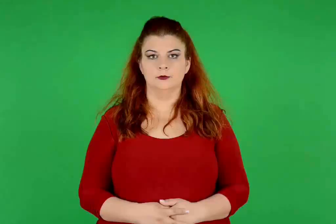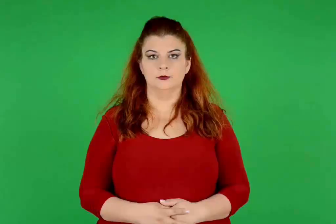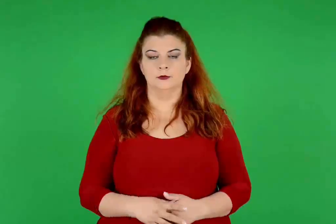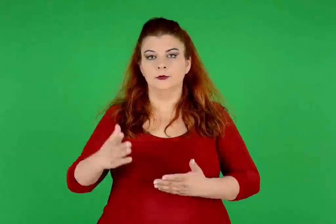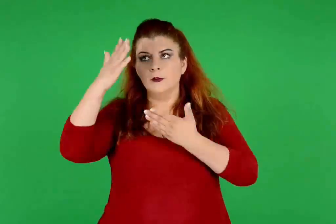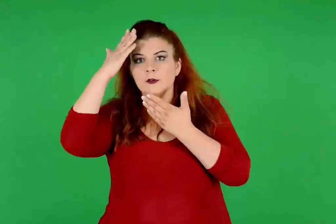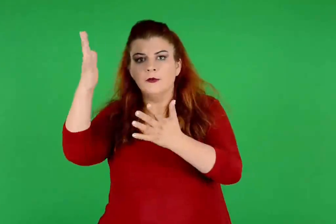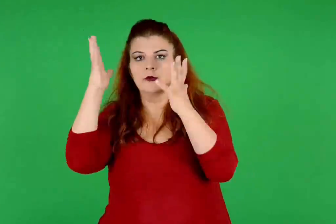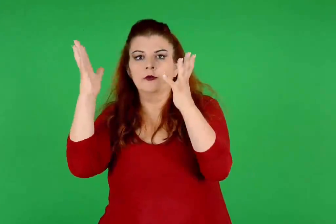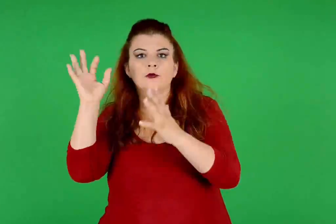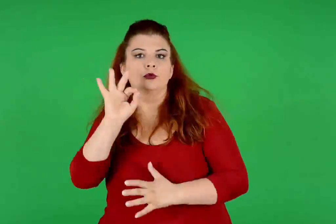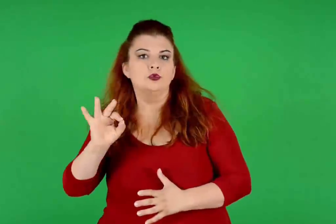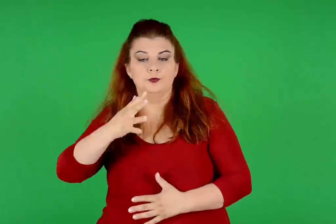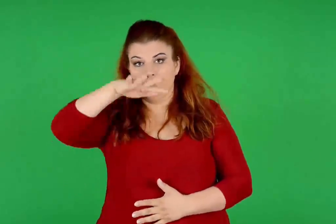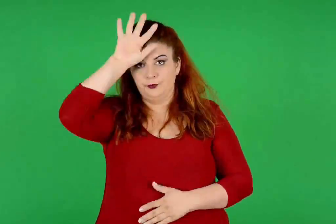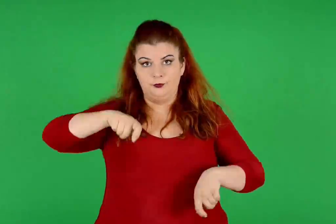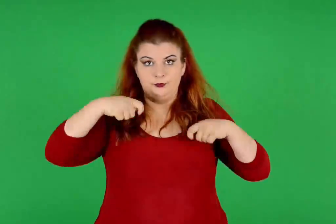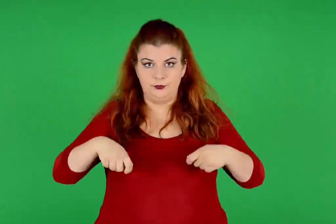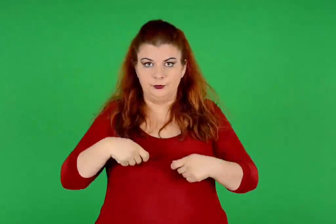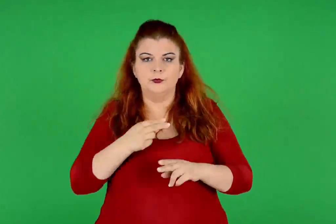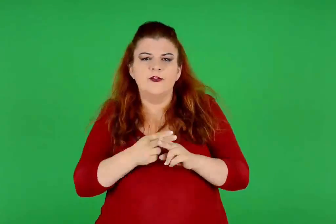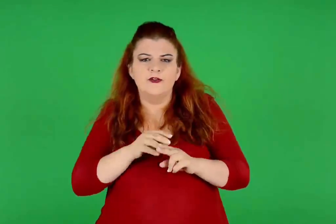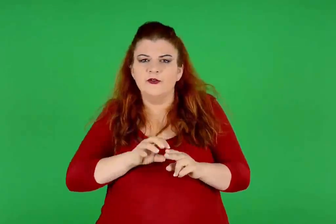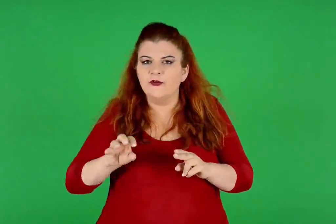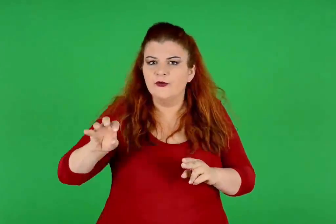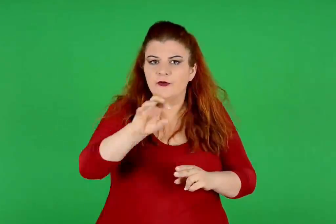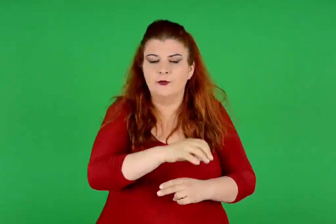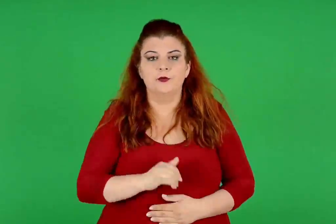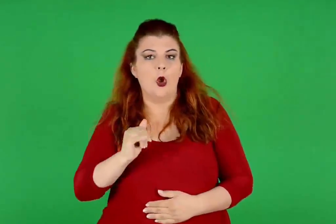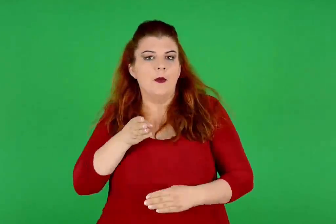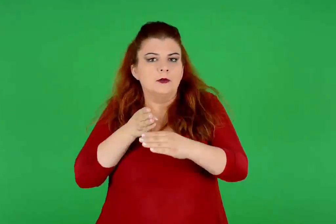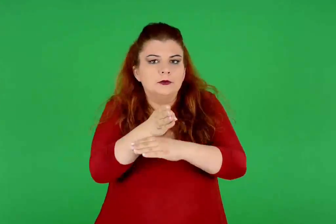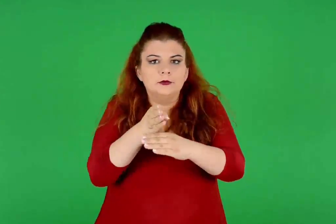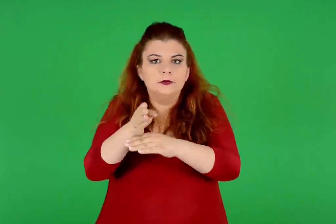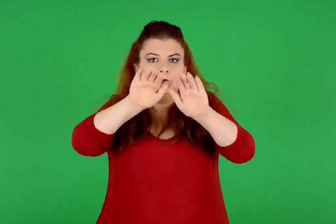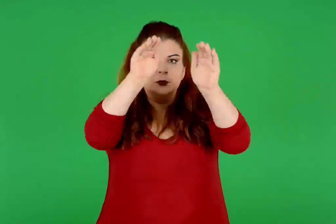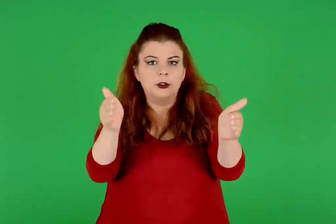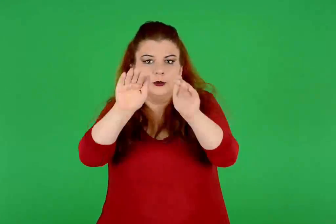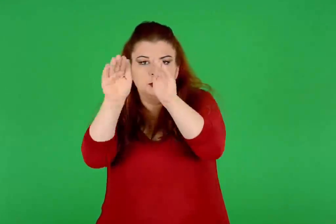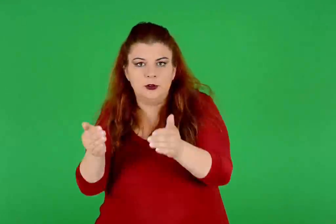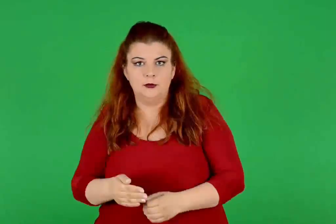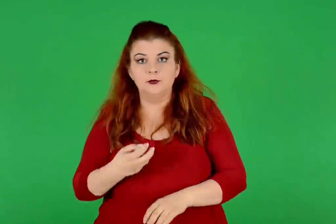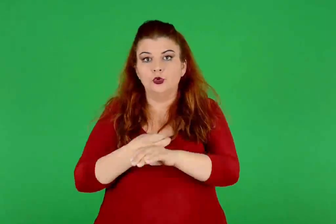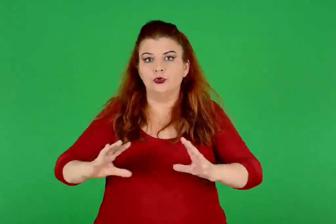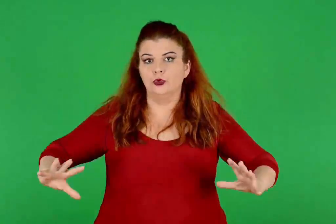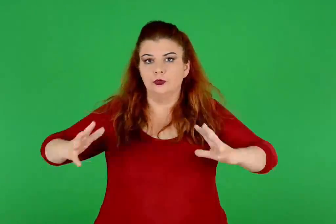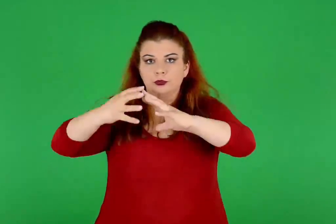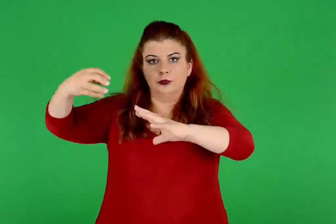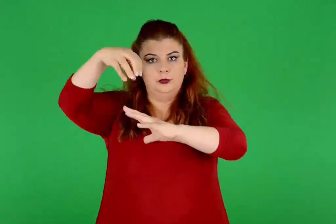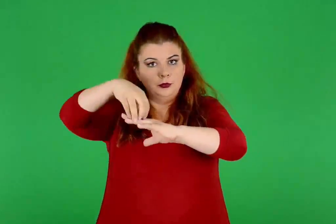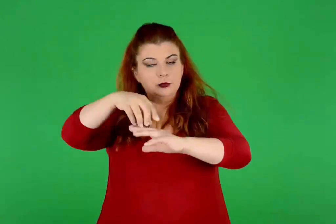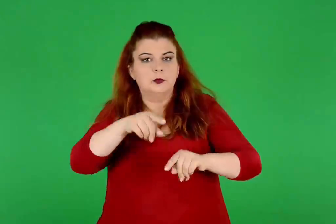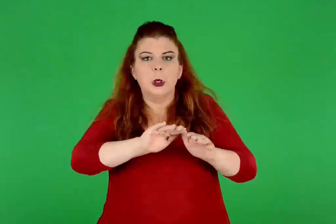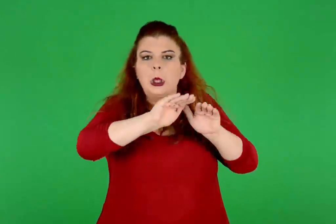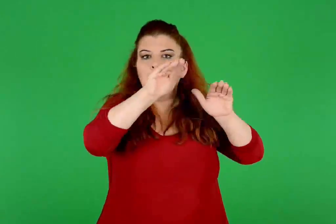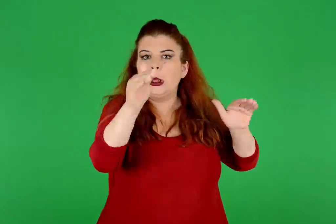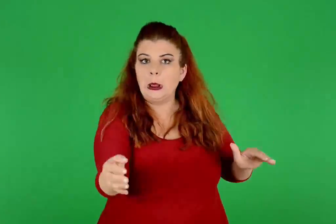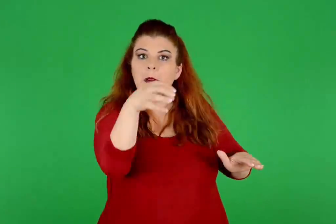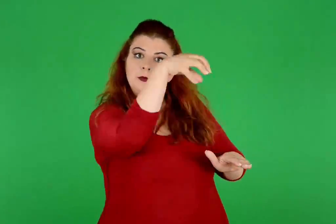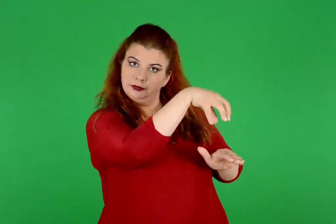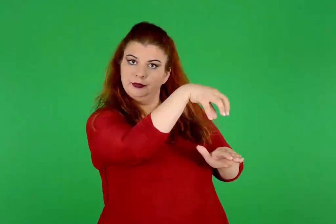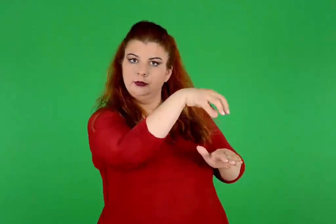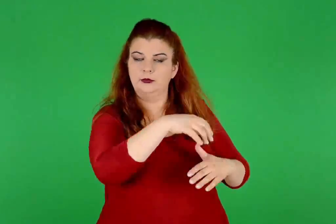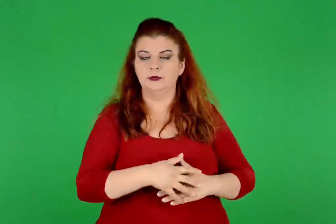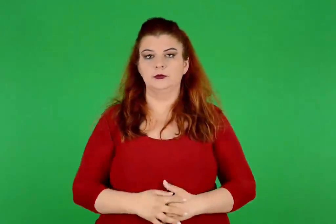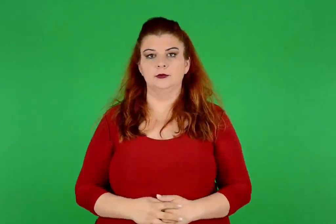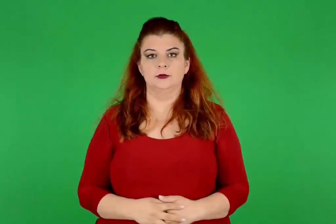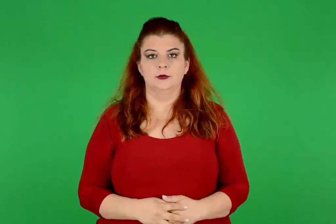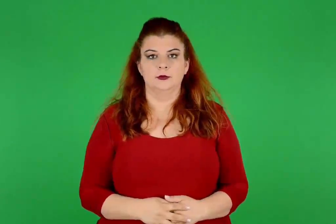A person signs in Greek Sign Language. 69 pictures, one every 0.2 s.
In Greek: τη λάτρευαν σε μικρά ιερά μέσα στα ανάκτορα αλλά και σε σπήλαια και σε κορφές βουνών ή λόφων
